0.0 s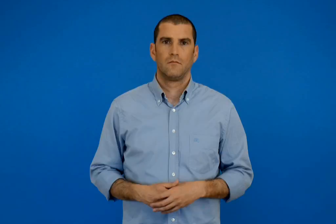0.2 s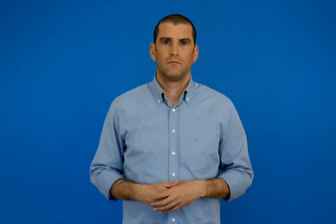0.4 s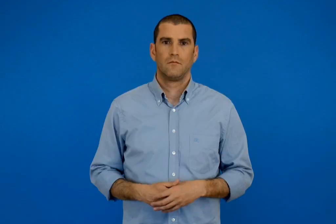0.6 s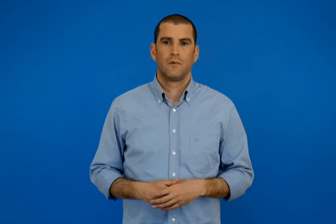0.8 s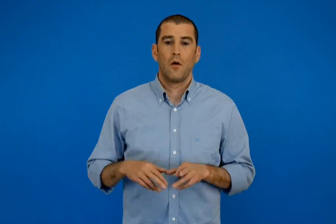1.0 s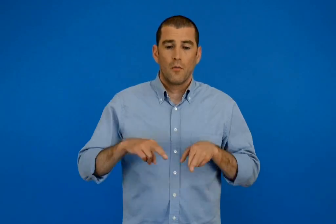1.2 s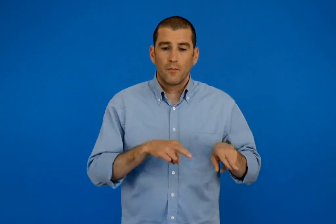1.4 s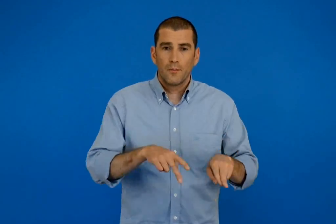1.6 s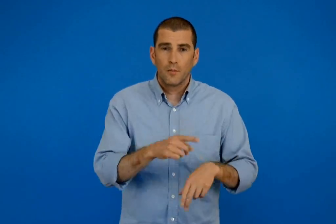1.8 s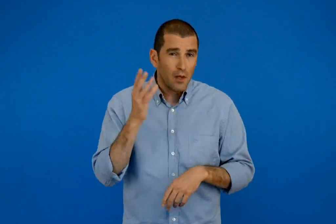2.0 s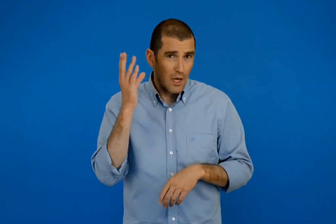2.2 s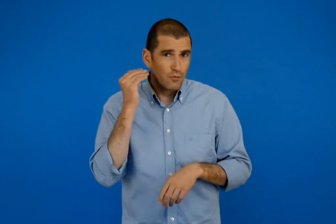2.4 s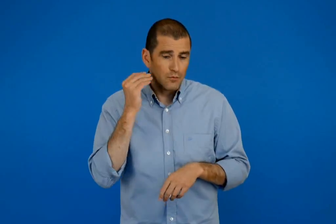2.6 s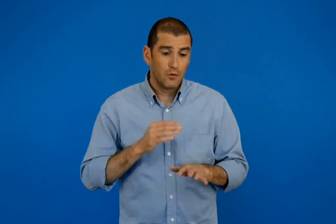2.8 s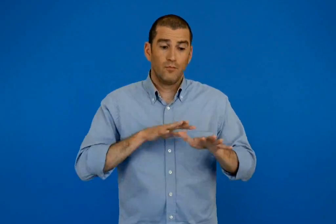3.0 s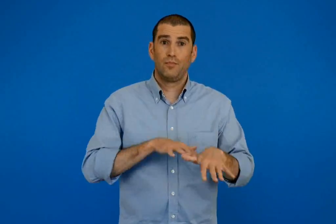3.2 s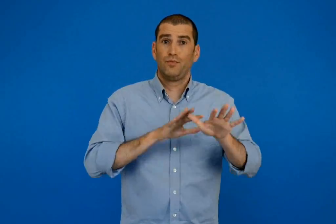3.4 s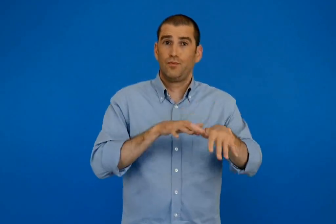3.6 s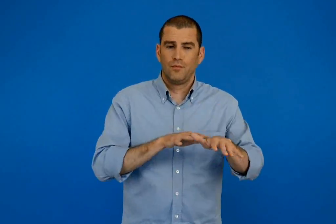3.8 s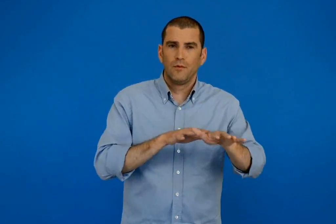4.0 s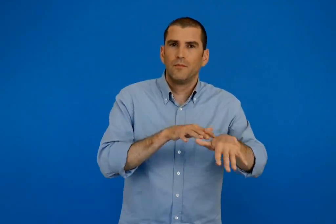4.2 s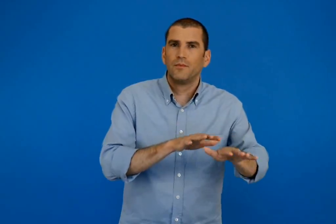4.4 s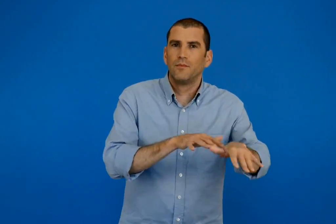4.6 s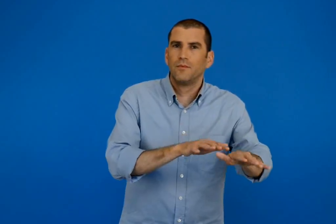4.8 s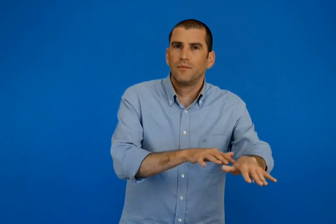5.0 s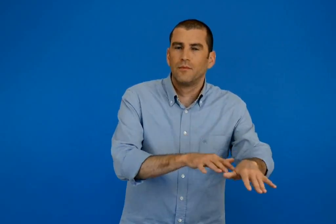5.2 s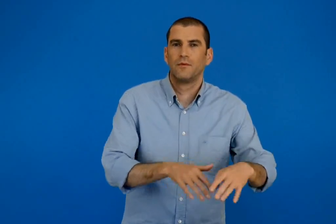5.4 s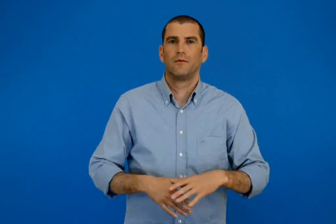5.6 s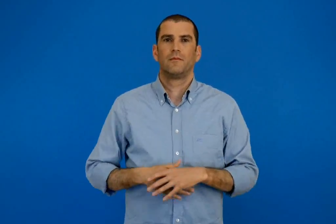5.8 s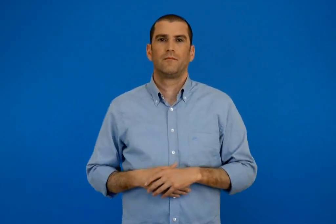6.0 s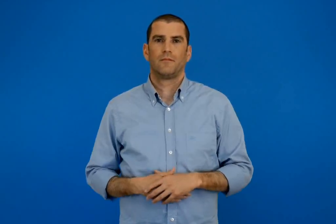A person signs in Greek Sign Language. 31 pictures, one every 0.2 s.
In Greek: ακούς τον ποταμό που τραγουδάει και ψιθυρίζει
